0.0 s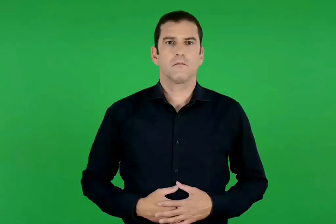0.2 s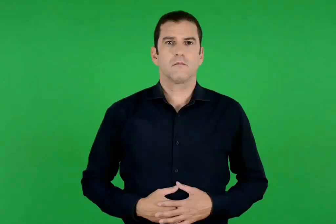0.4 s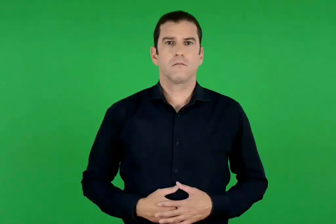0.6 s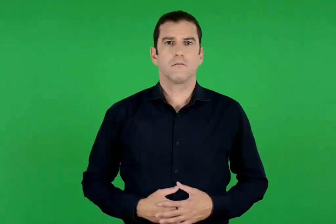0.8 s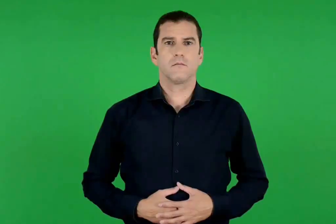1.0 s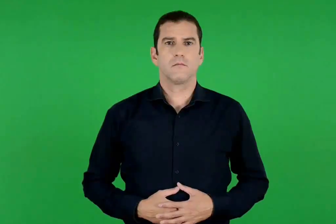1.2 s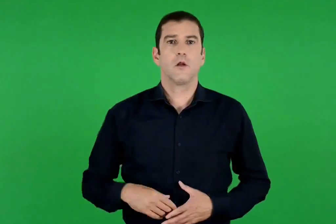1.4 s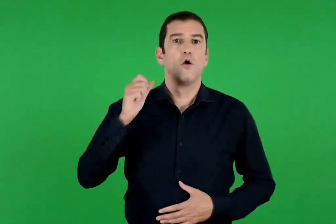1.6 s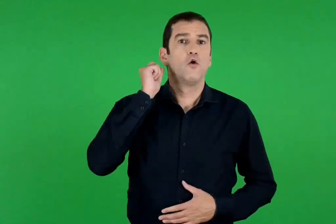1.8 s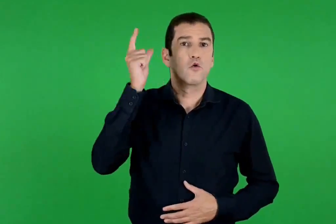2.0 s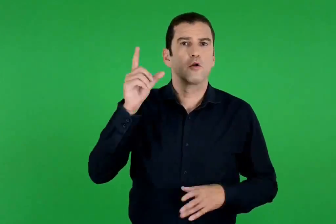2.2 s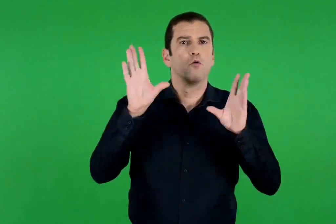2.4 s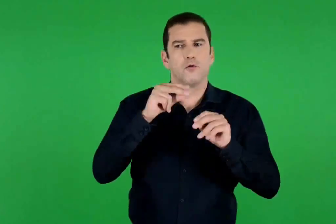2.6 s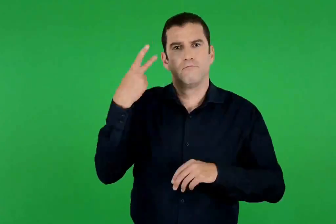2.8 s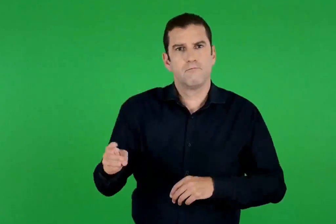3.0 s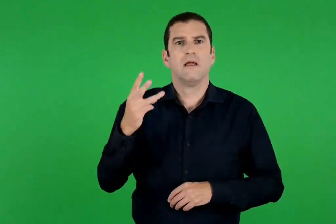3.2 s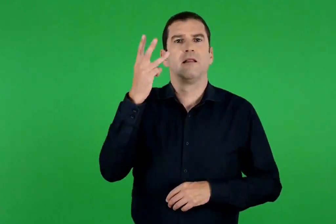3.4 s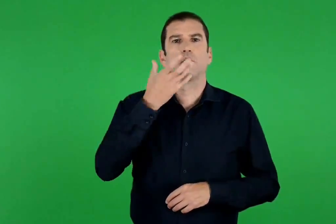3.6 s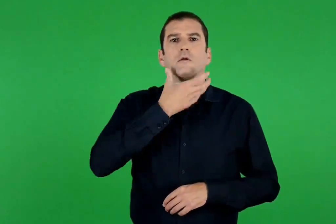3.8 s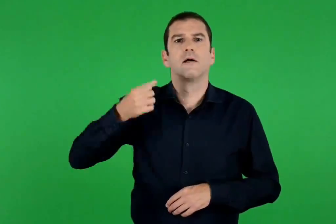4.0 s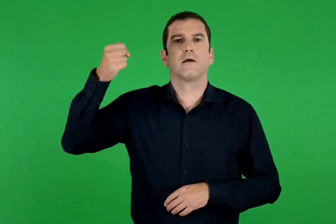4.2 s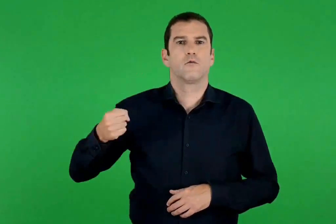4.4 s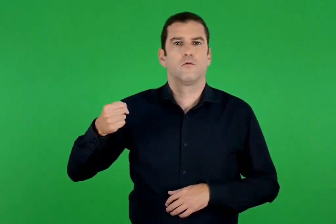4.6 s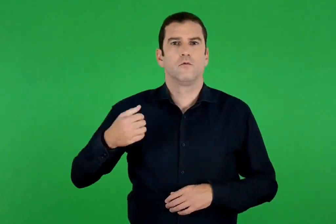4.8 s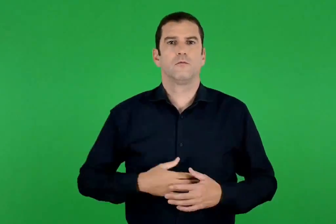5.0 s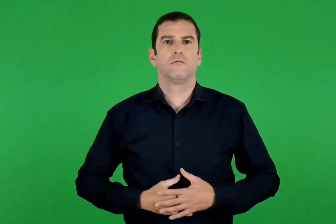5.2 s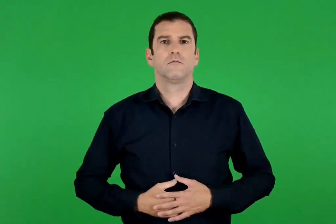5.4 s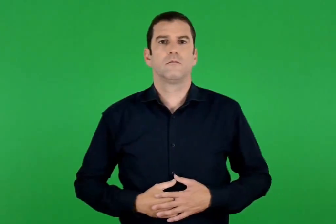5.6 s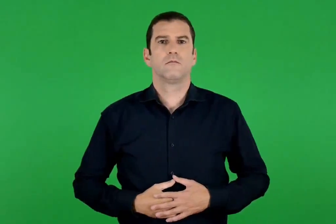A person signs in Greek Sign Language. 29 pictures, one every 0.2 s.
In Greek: η γιορτή των τριών ιεραρχών
